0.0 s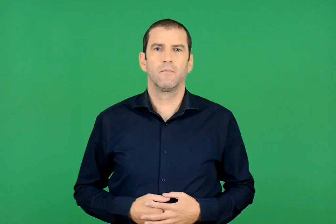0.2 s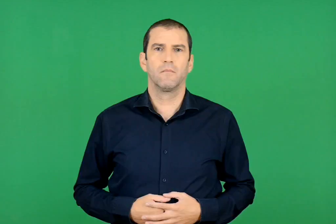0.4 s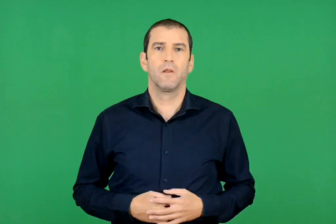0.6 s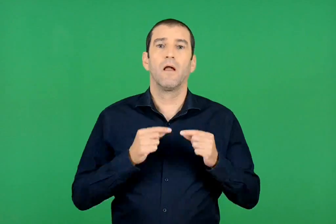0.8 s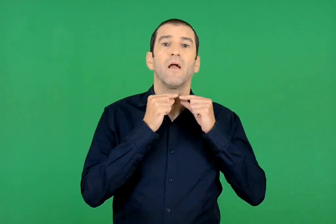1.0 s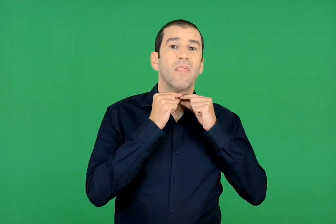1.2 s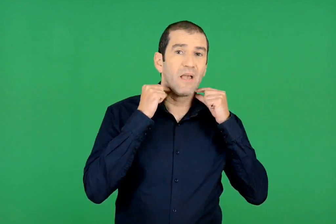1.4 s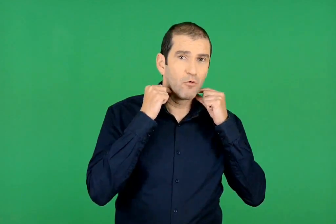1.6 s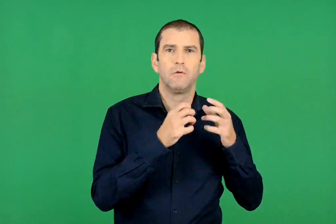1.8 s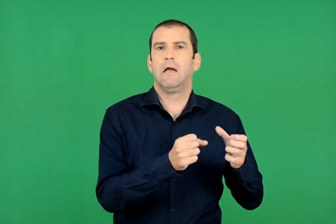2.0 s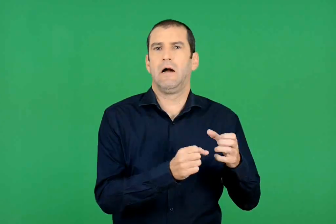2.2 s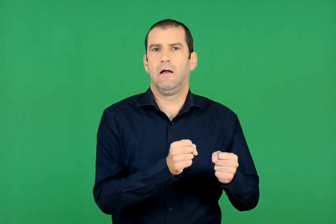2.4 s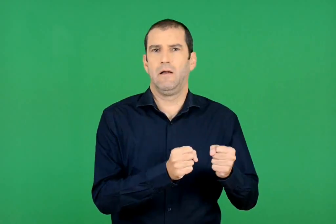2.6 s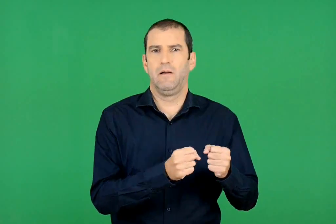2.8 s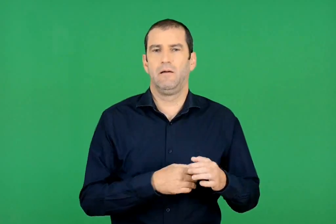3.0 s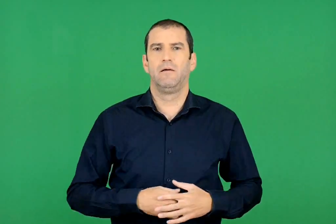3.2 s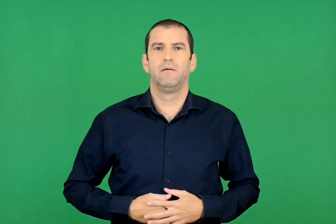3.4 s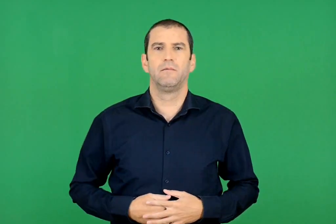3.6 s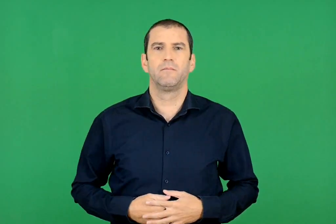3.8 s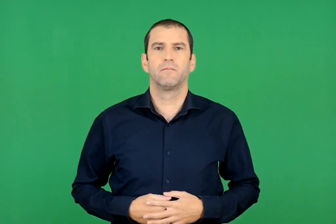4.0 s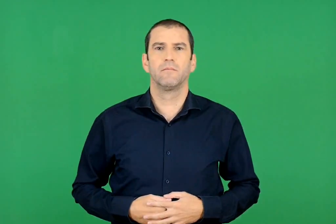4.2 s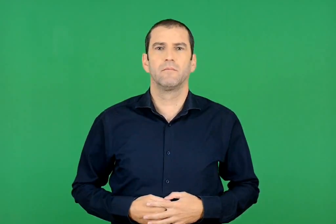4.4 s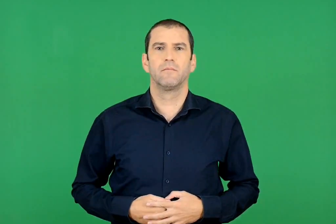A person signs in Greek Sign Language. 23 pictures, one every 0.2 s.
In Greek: ο δαρείος γάλα
